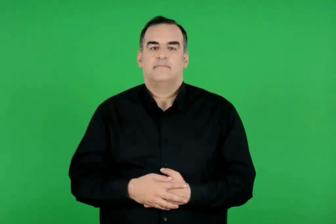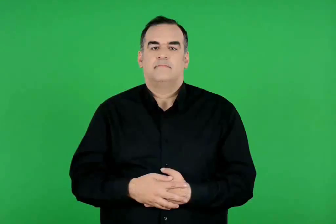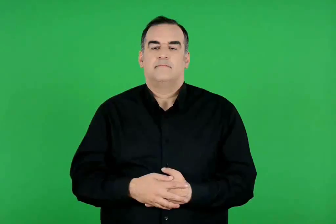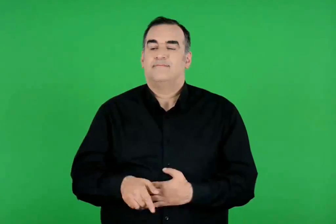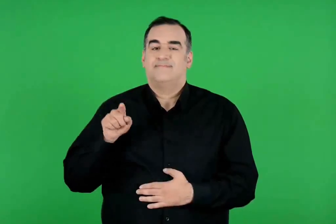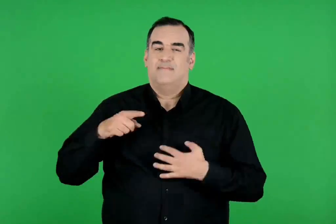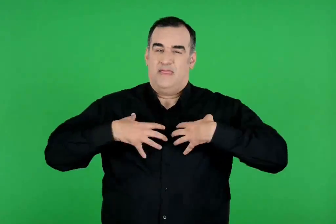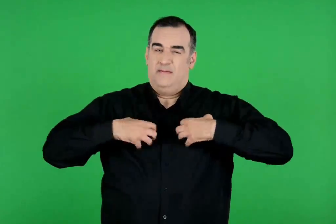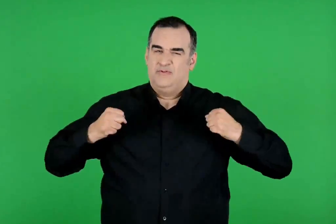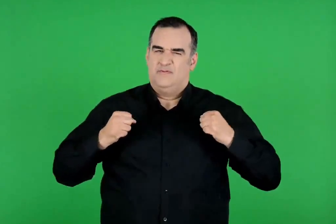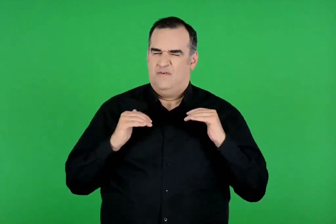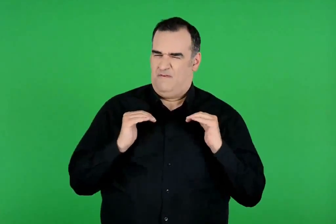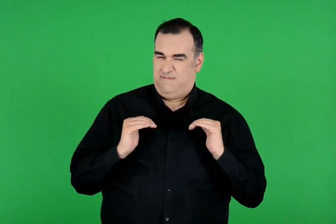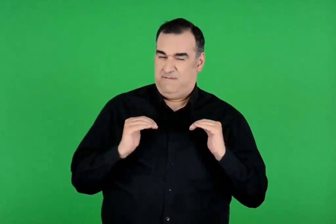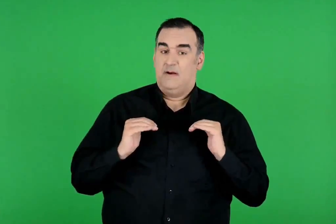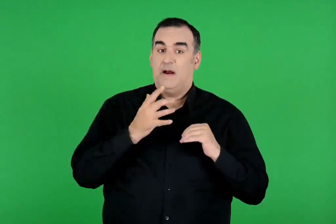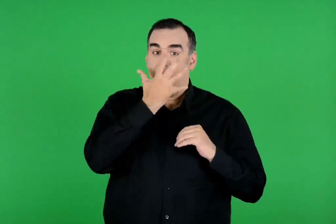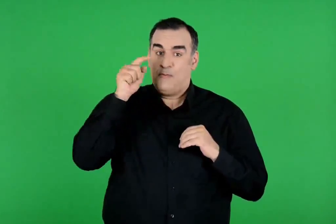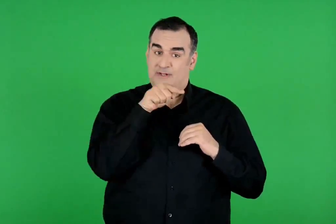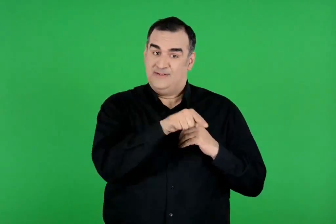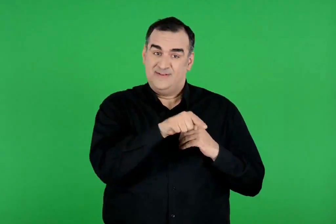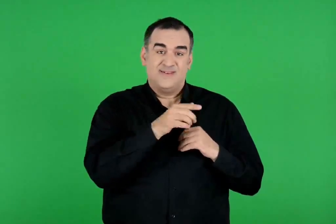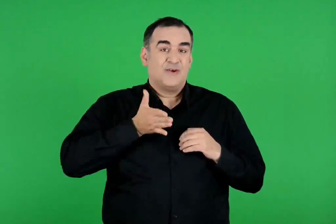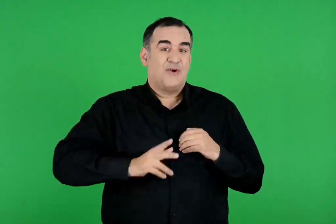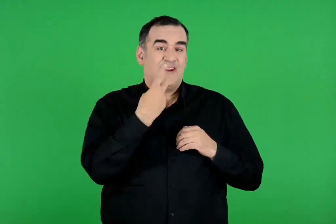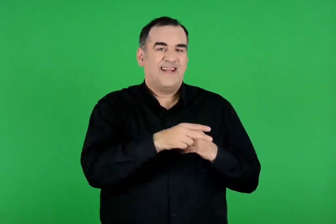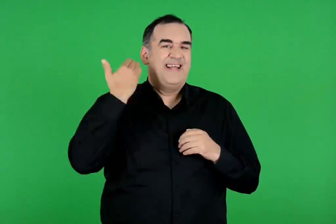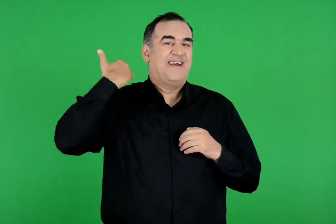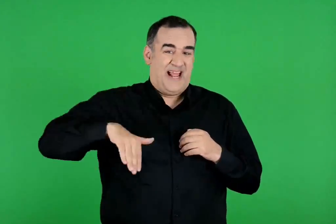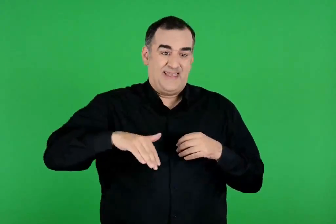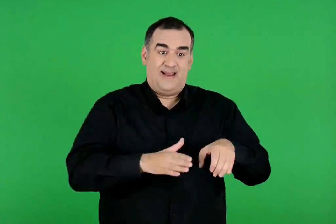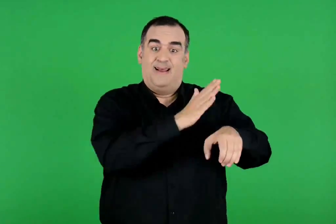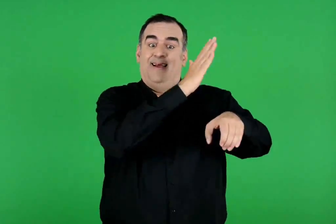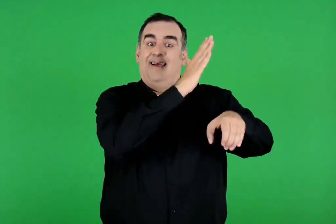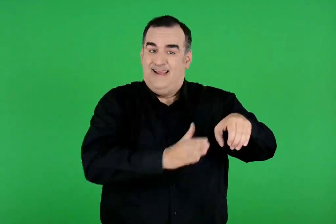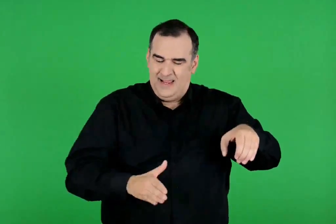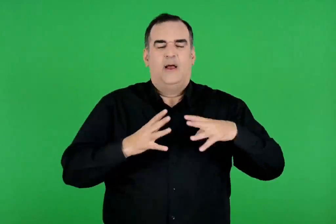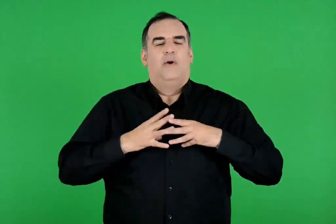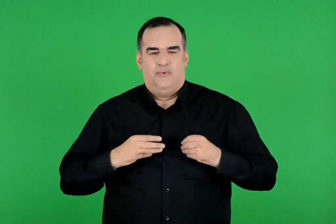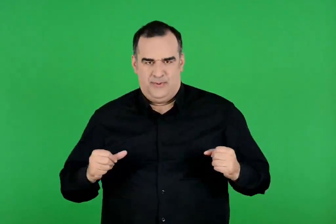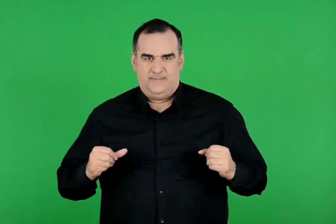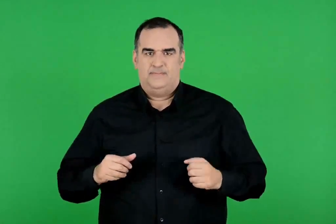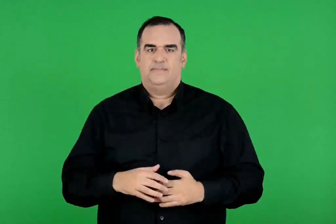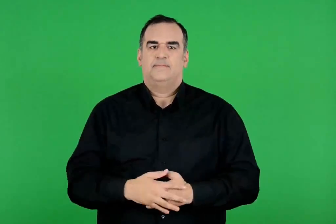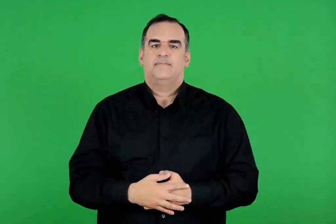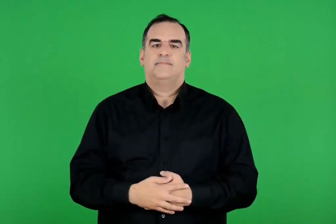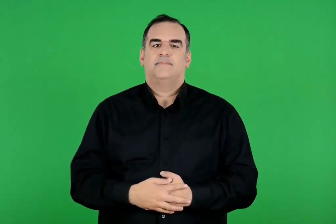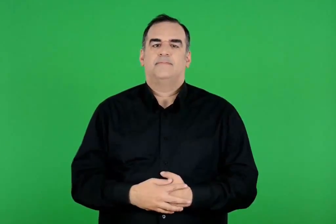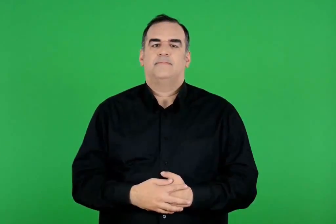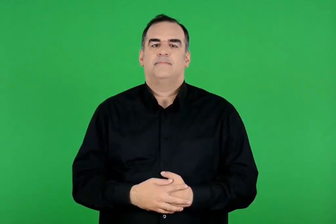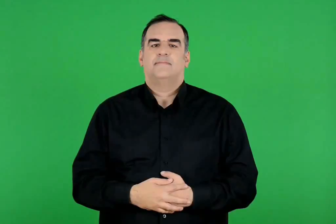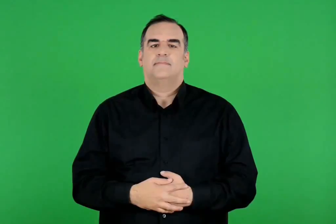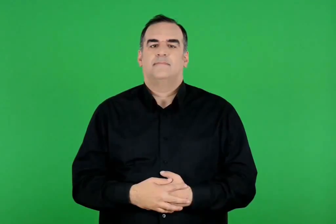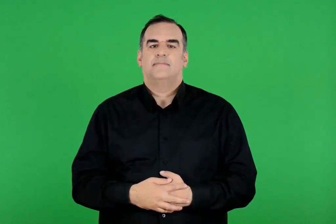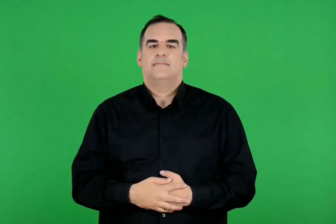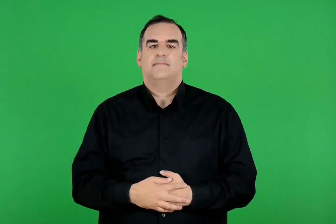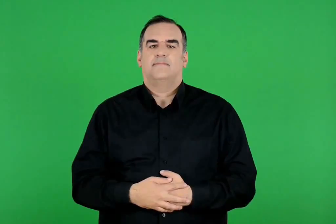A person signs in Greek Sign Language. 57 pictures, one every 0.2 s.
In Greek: και δε θα της περνούσε ο θυμός , αν πρώτα ο αγαμέμνονας δε θυσίαζε στον βωμό της την κόρη του , την ιφιγένεια
